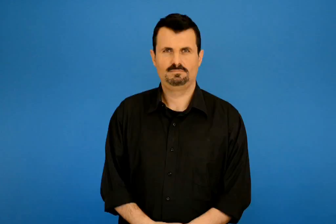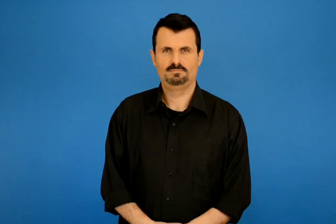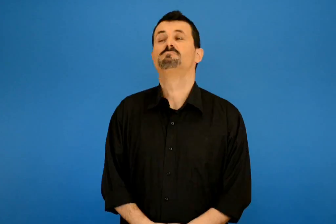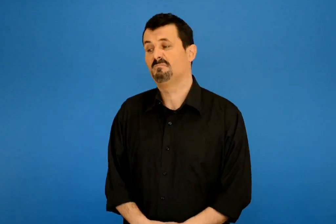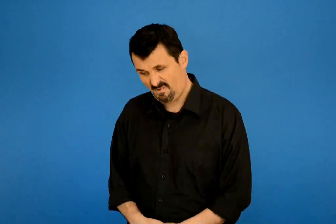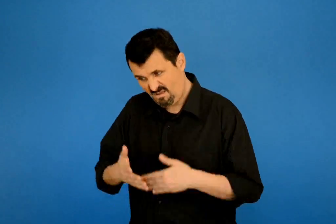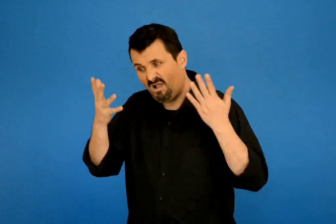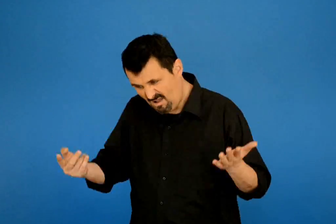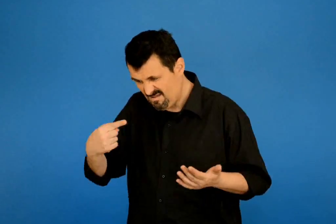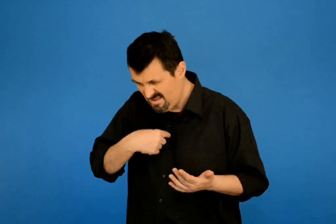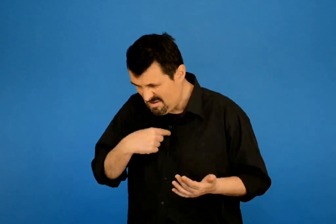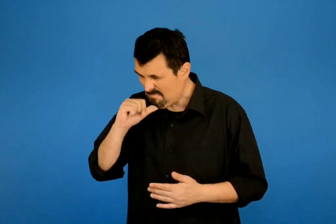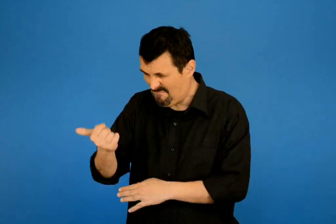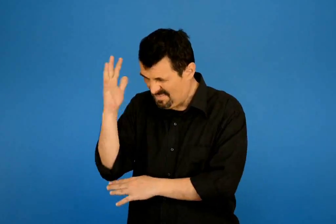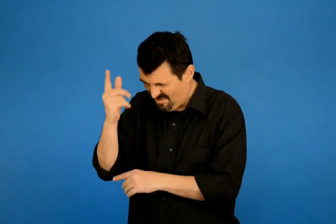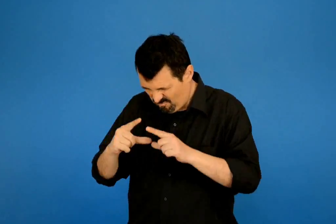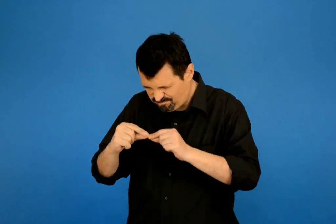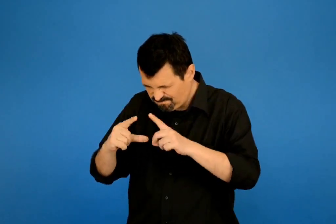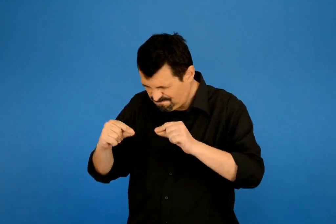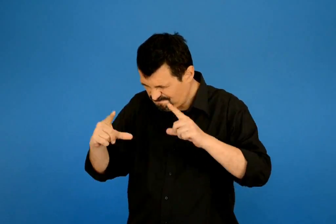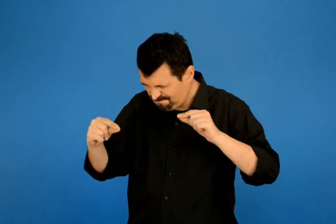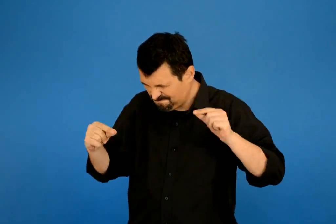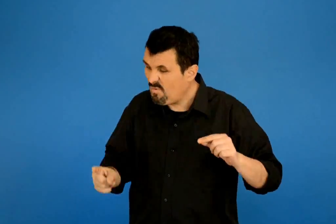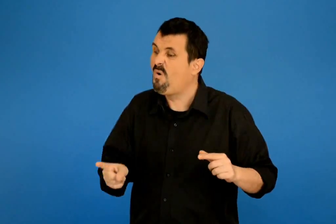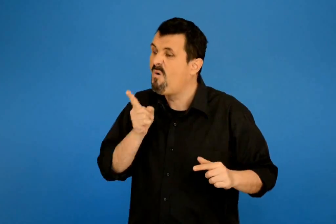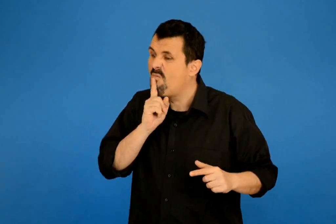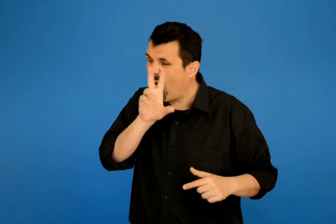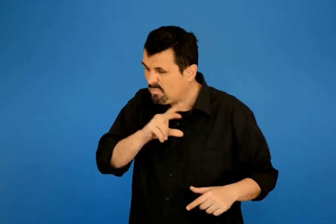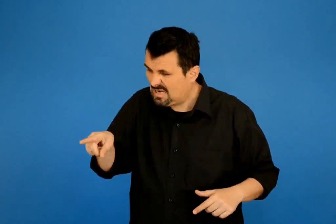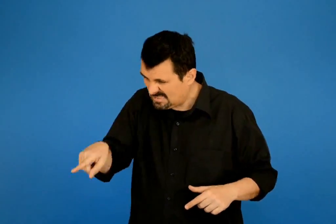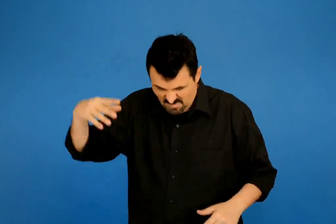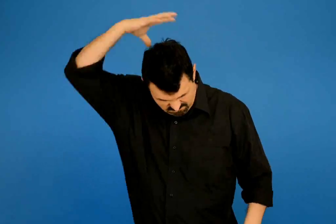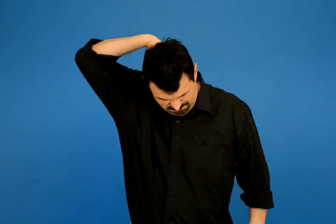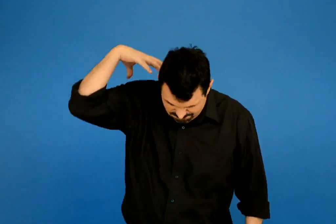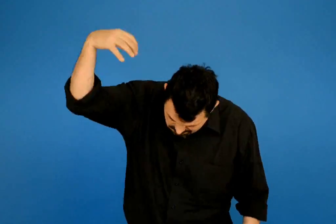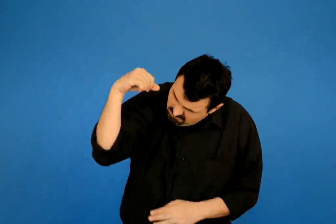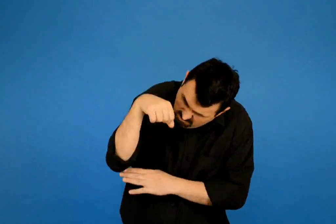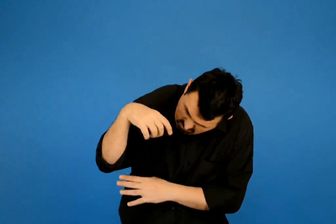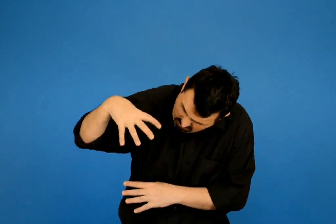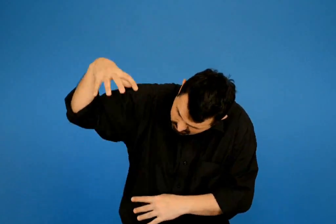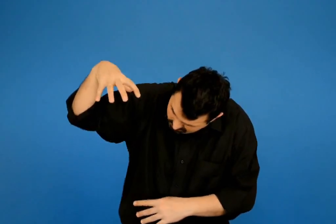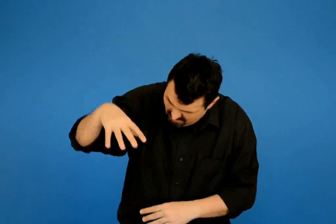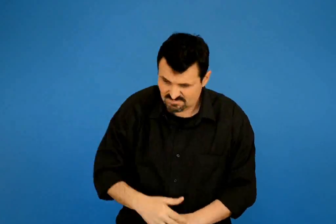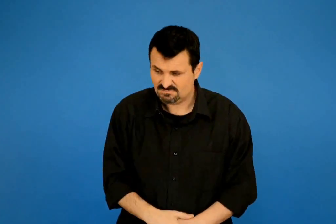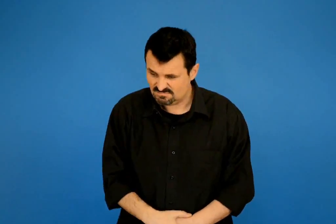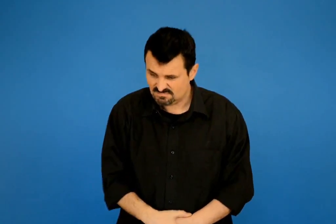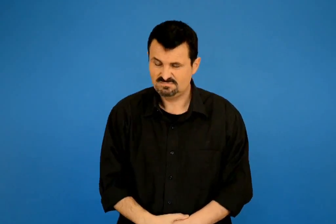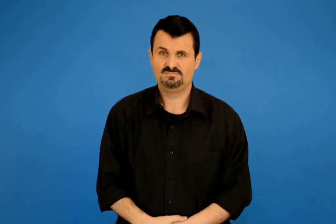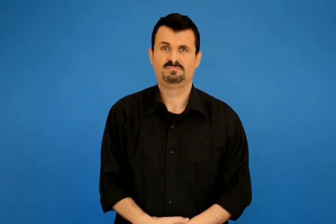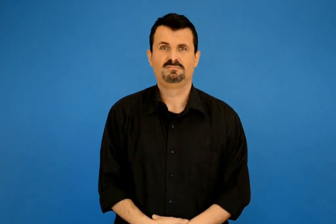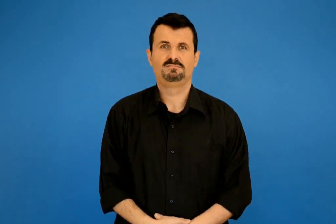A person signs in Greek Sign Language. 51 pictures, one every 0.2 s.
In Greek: όπως είναι τα χαρουπάκια μου καμπούρικα να γίνεις κι εσύ καμπούρα
